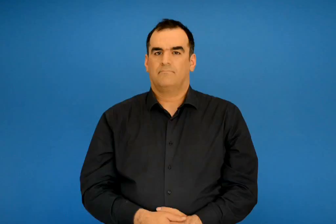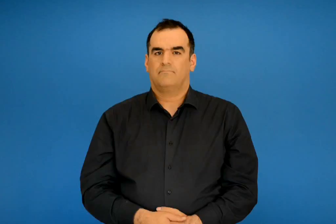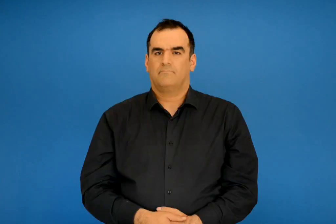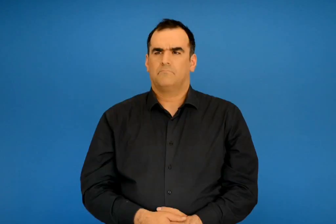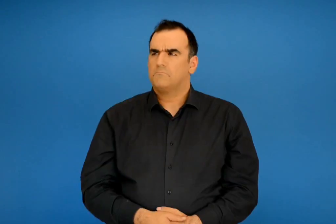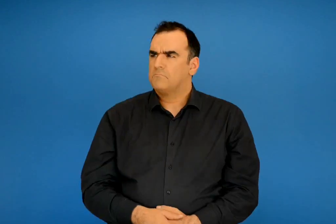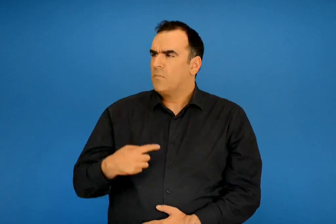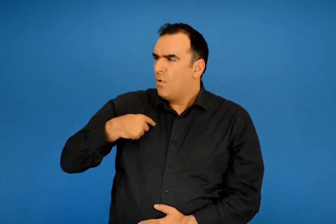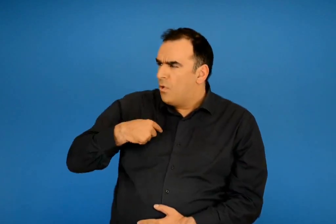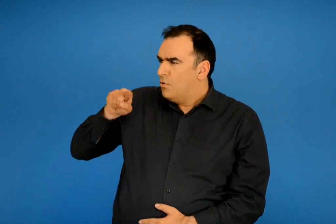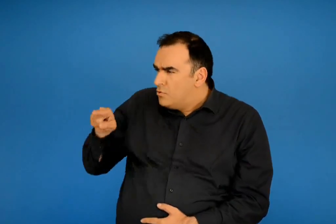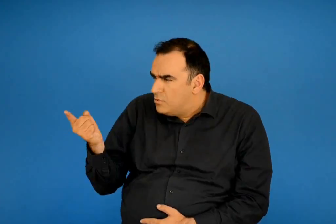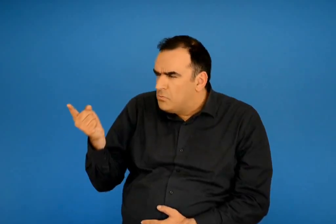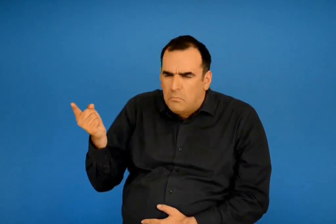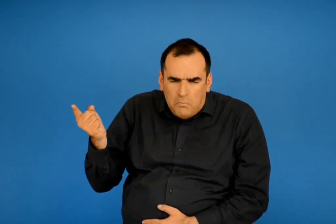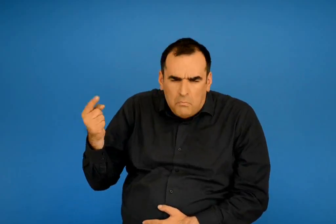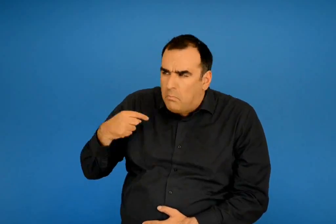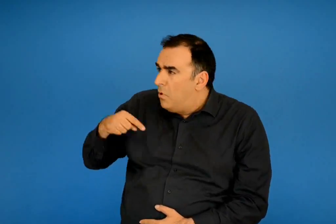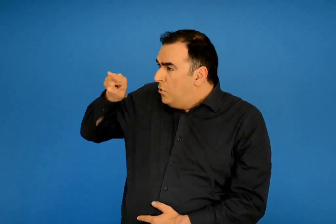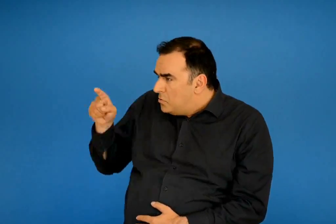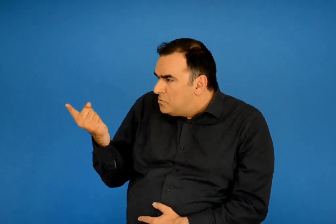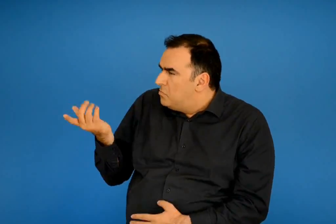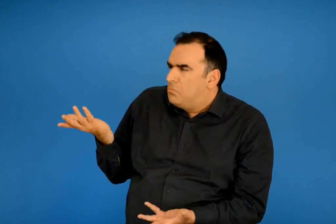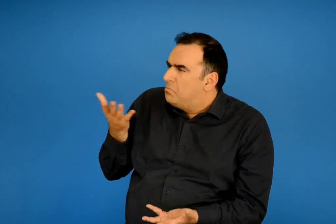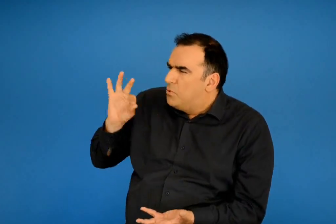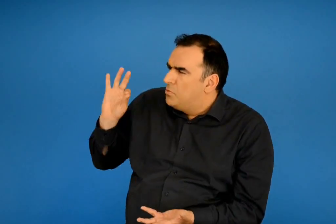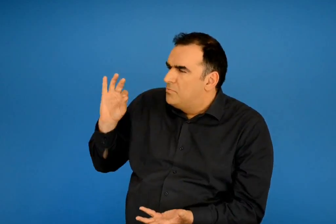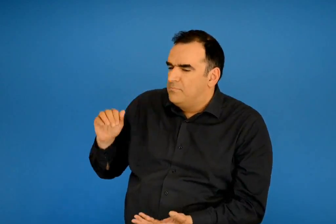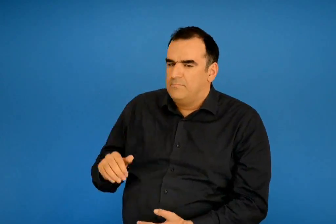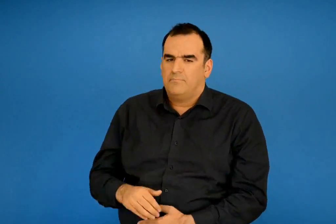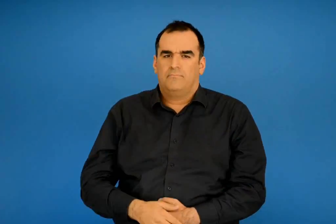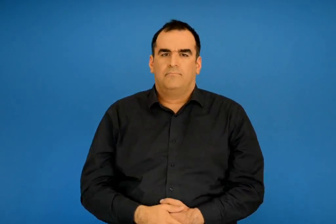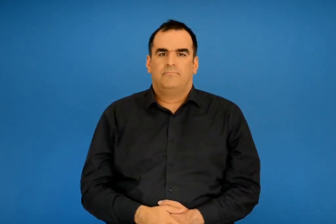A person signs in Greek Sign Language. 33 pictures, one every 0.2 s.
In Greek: κακό ; και γιατί να σου κάνω κακό ; είπε ο καλικάντζαρος
